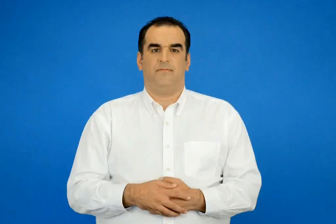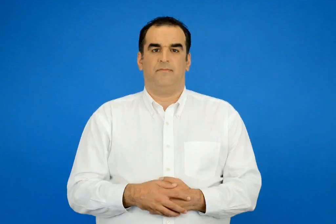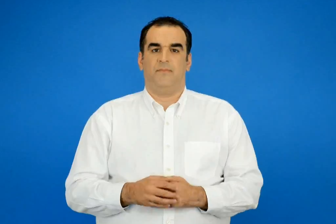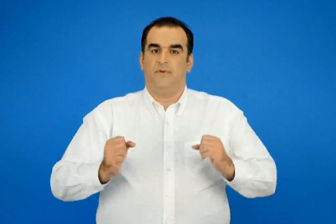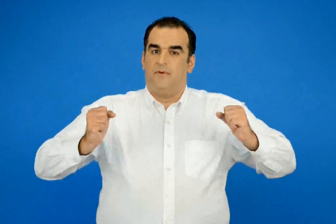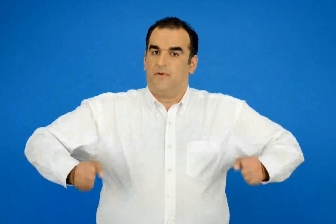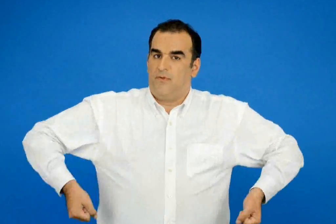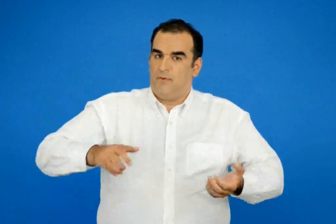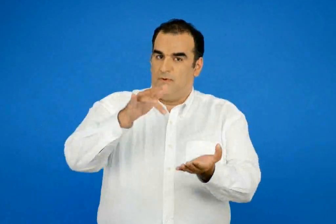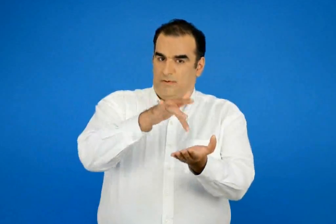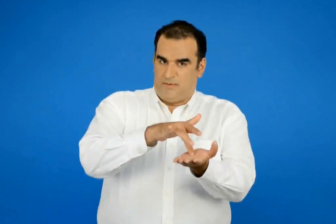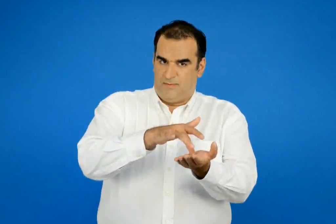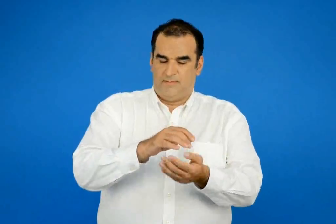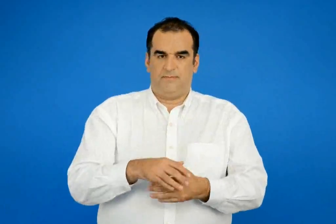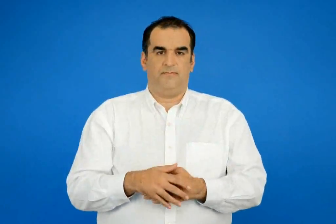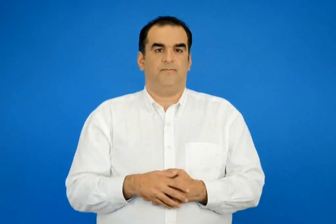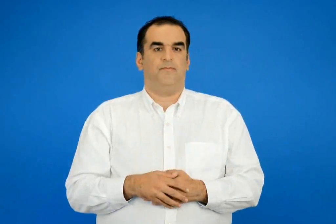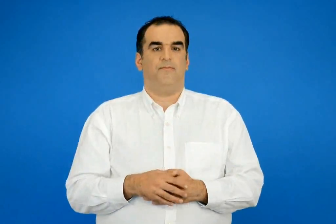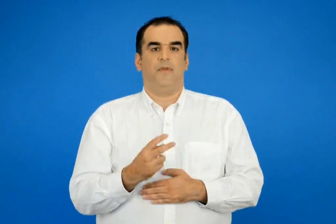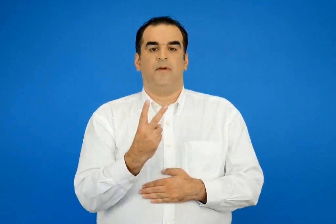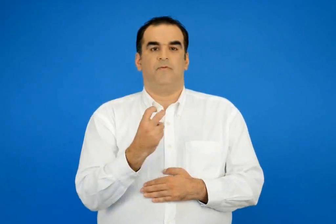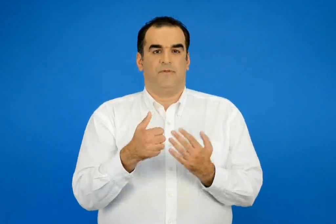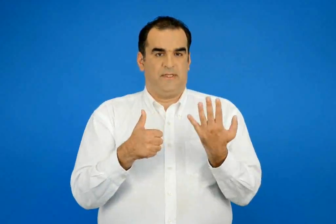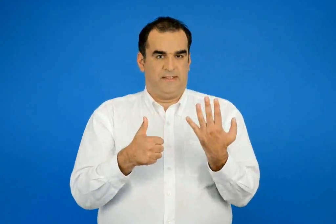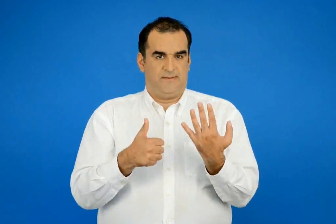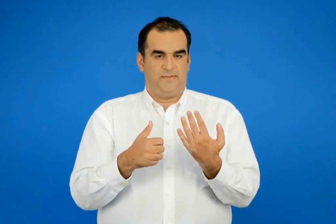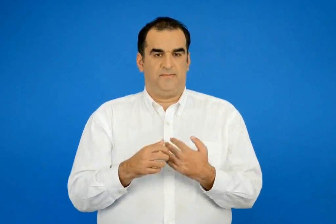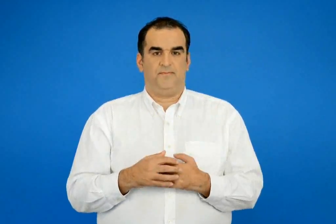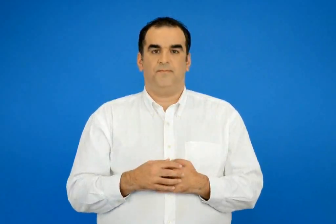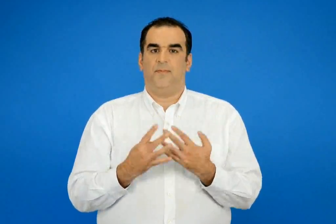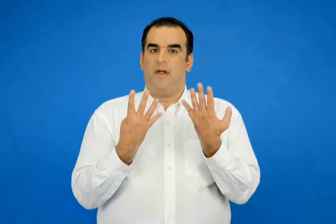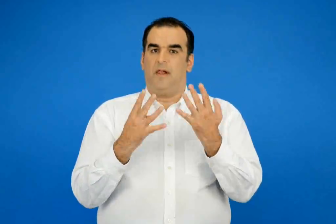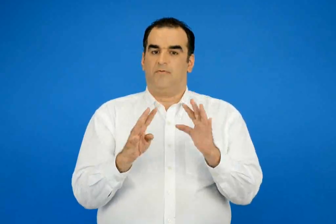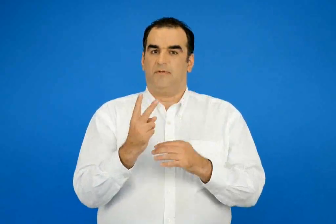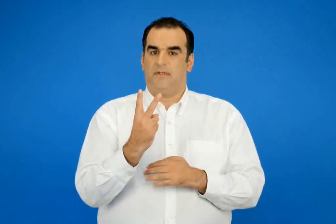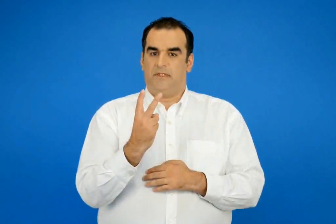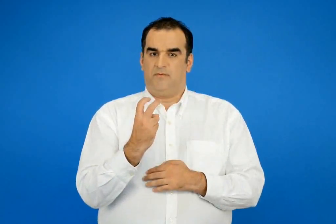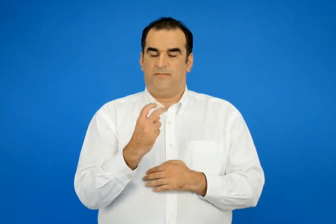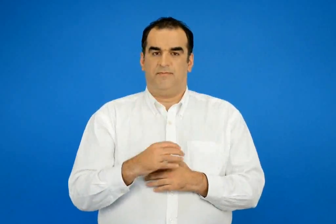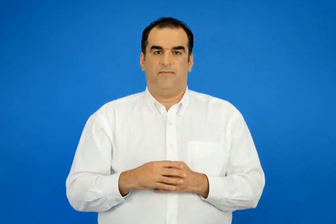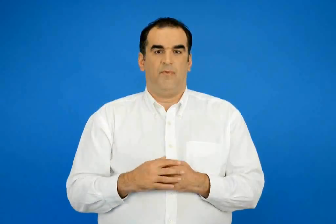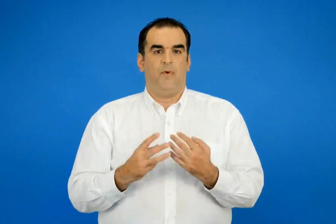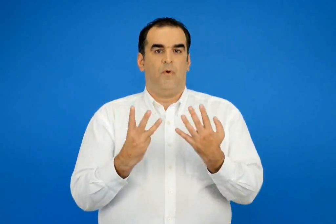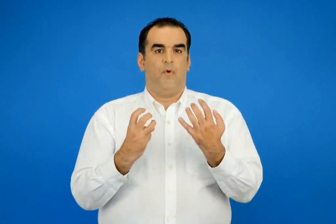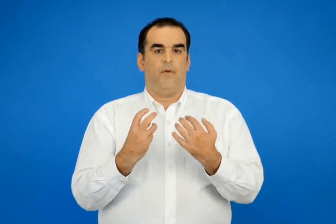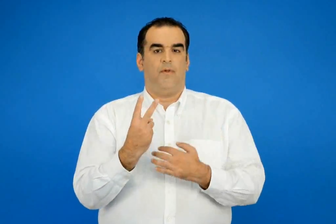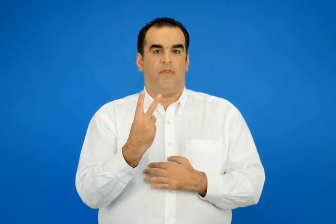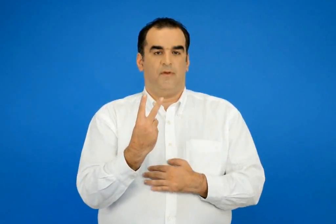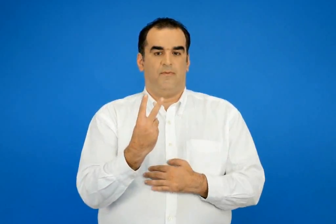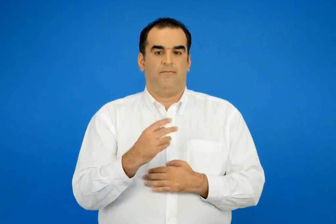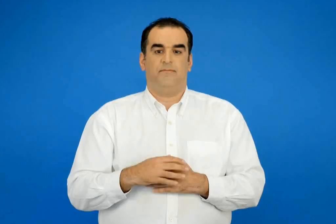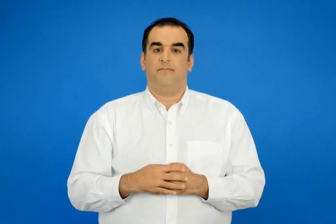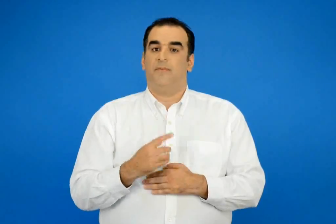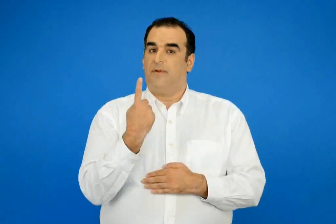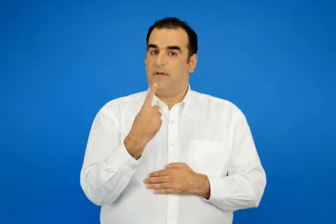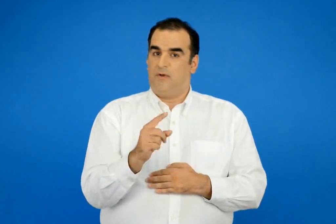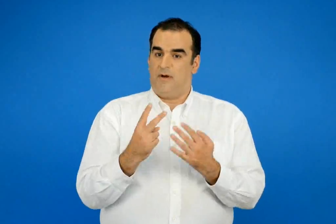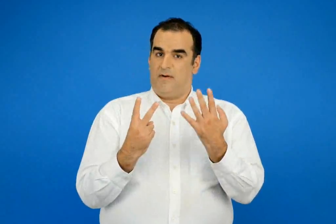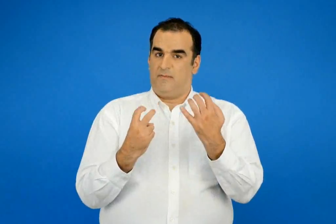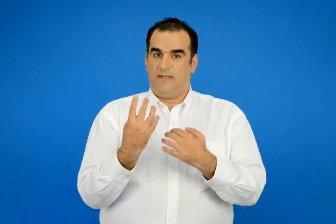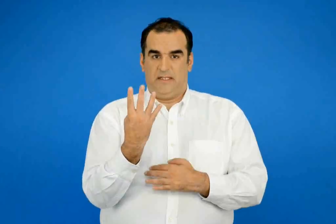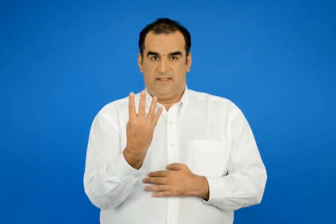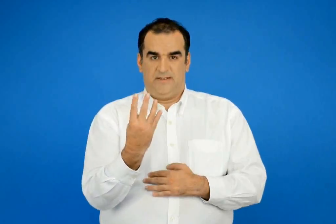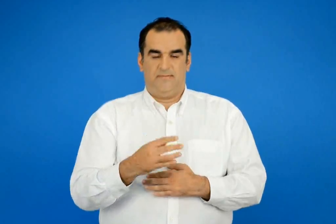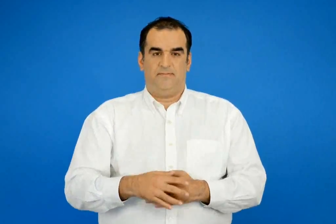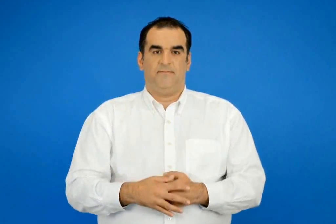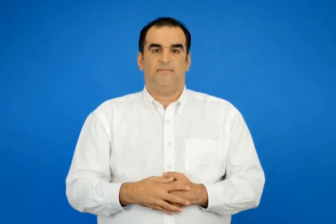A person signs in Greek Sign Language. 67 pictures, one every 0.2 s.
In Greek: χιονοδρομικό κέντρο 26 920 82 174
